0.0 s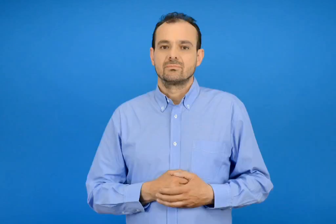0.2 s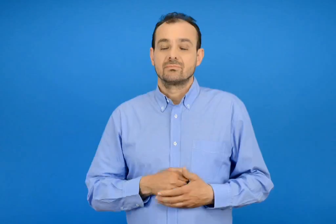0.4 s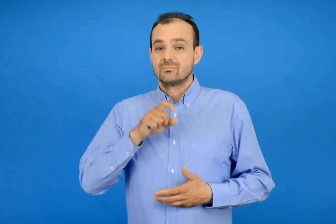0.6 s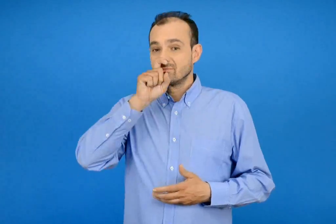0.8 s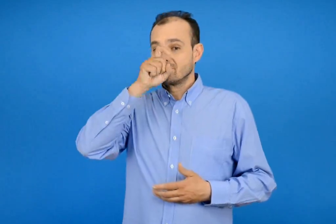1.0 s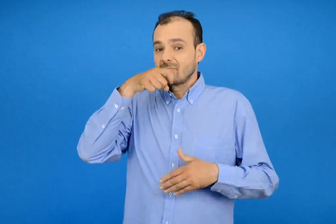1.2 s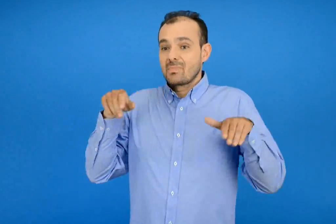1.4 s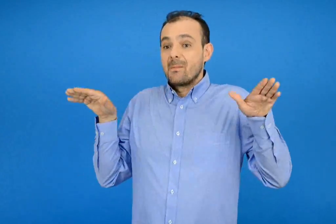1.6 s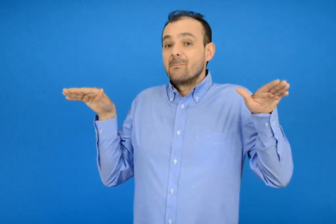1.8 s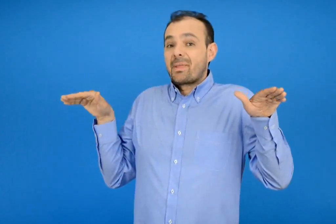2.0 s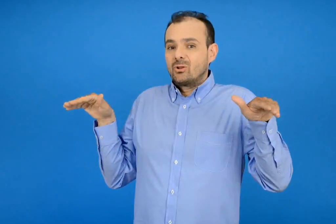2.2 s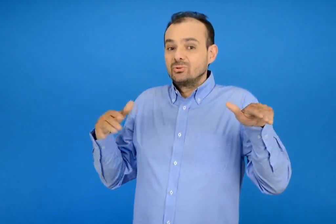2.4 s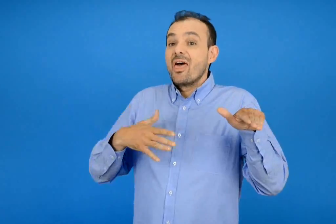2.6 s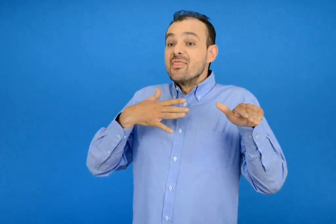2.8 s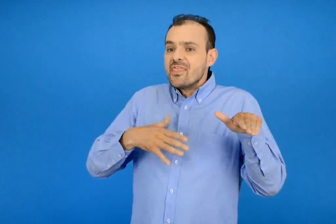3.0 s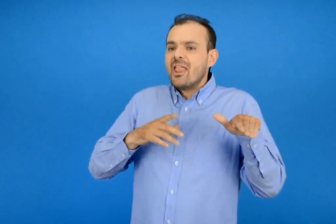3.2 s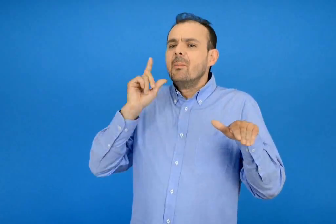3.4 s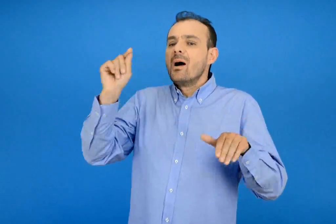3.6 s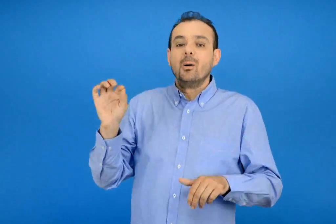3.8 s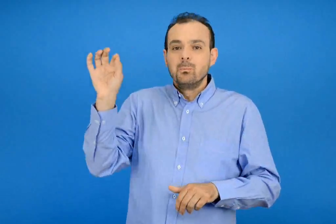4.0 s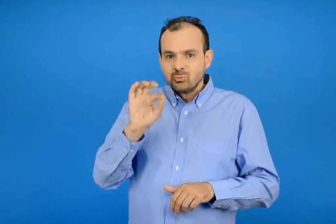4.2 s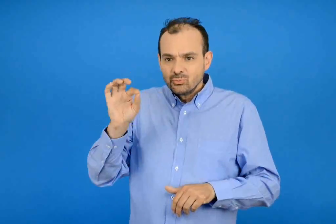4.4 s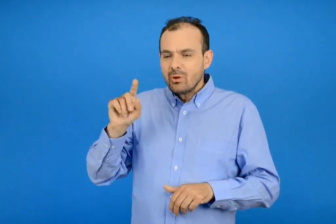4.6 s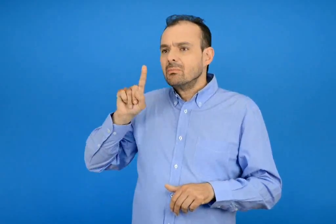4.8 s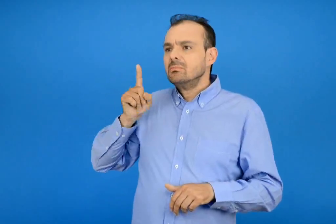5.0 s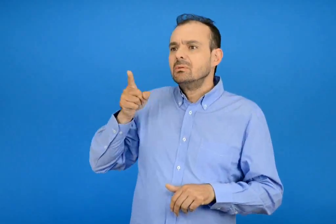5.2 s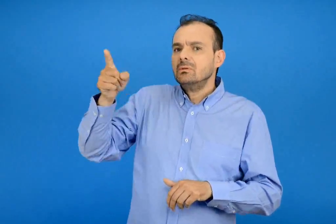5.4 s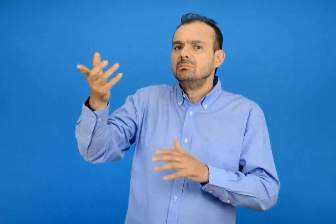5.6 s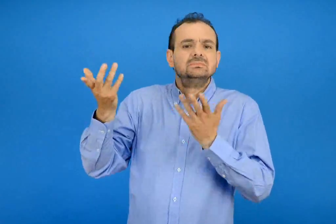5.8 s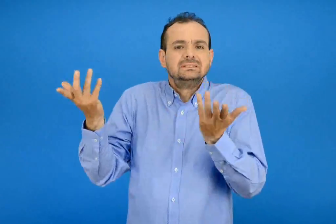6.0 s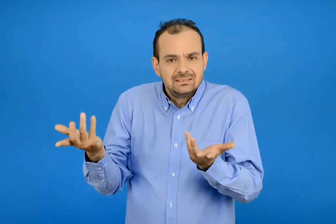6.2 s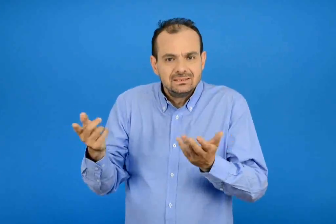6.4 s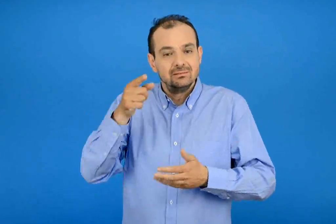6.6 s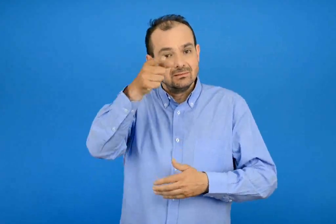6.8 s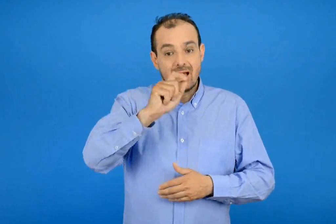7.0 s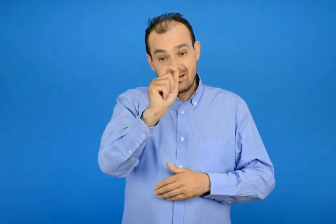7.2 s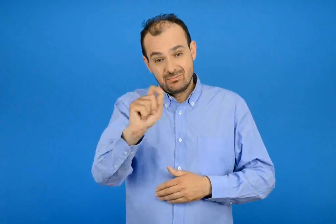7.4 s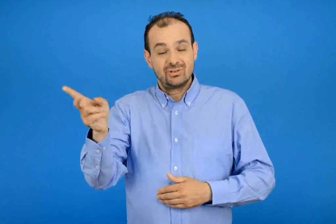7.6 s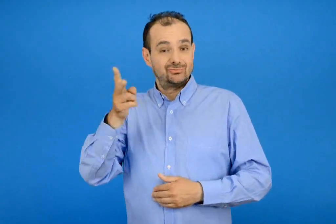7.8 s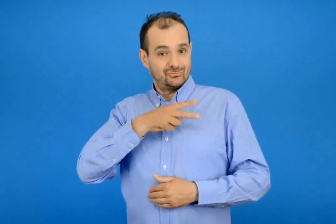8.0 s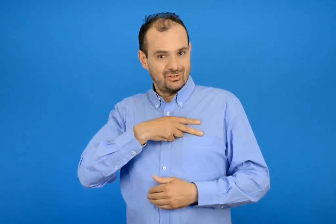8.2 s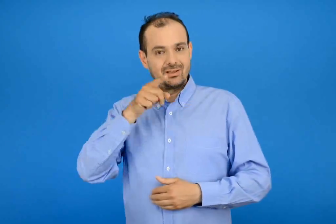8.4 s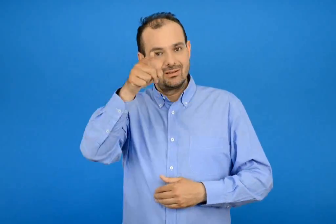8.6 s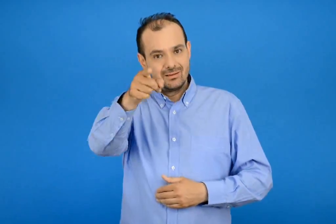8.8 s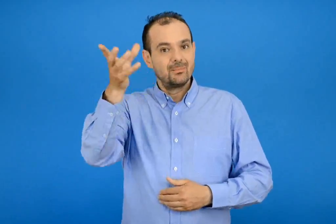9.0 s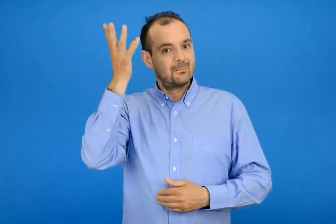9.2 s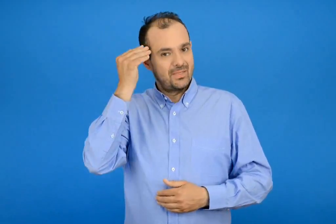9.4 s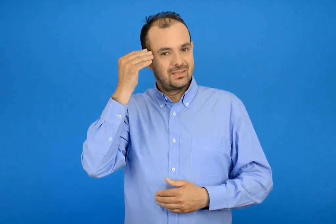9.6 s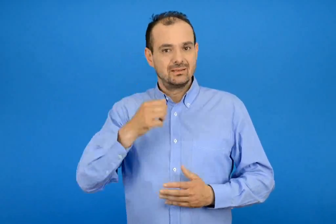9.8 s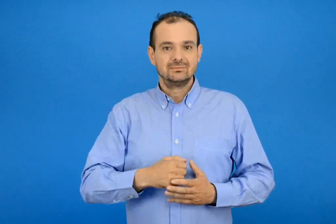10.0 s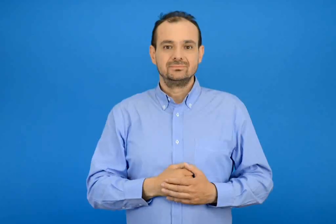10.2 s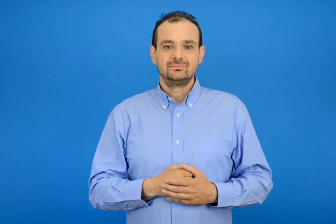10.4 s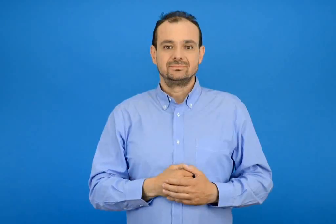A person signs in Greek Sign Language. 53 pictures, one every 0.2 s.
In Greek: μαθέ να γράφεις σωστά που θέλει να πάει ο παπαγάλος και με τι θα ταξιδέψει
